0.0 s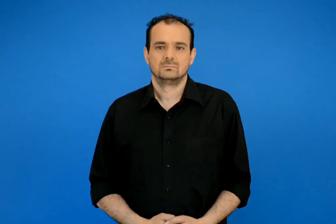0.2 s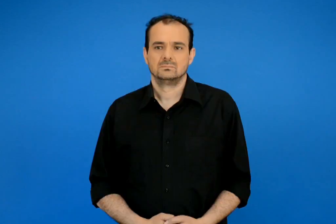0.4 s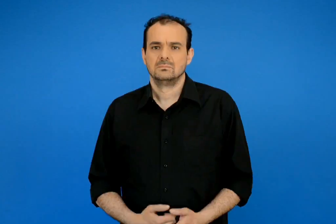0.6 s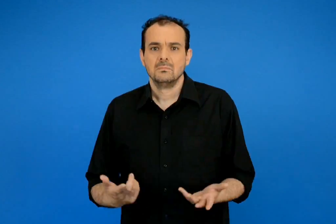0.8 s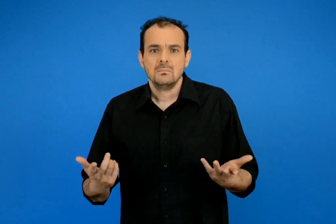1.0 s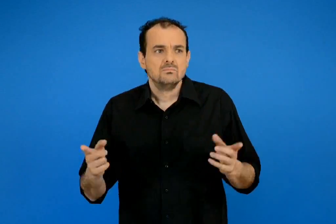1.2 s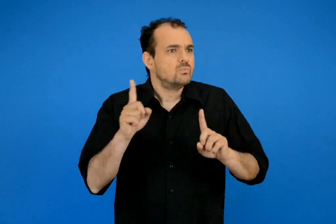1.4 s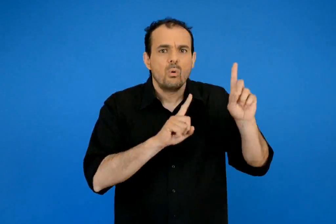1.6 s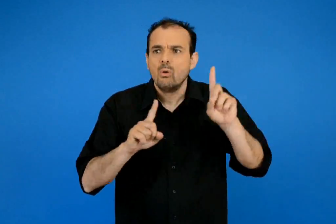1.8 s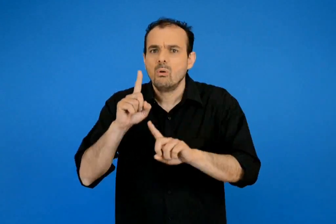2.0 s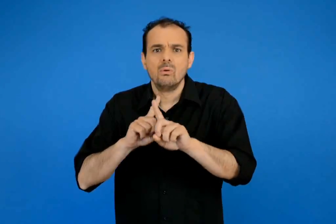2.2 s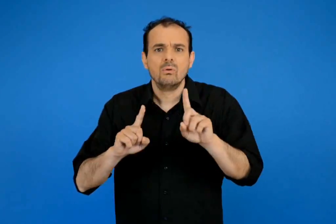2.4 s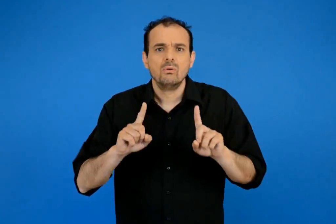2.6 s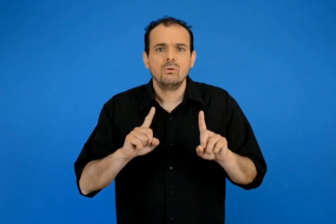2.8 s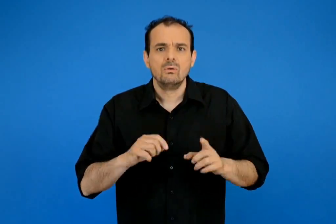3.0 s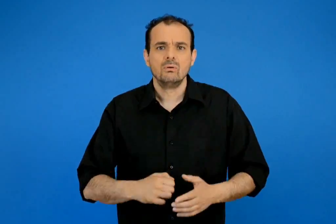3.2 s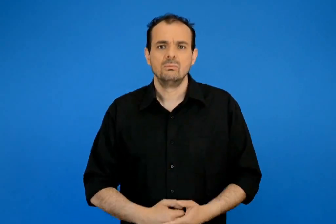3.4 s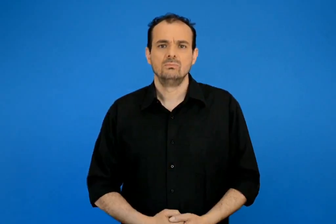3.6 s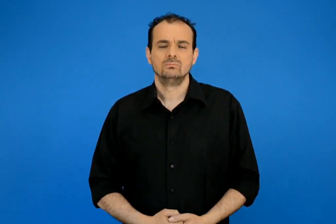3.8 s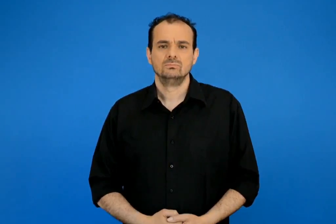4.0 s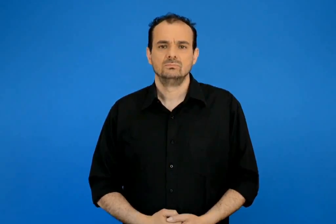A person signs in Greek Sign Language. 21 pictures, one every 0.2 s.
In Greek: ποιο είναι ;
